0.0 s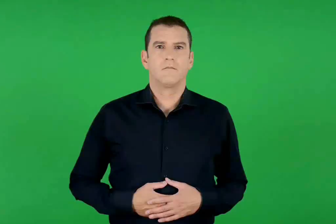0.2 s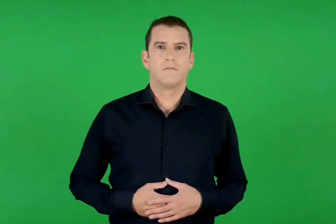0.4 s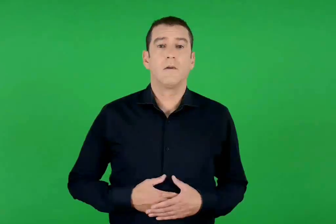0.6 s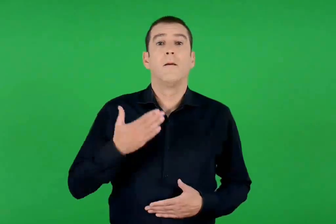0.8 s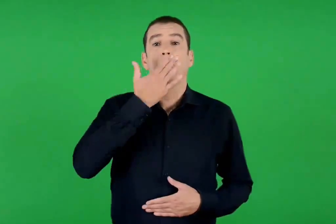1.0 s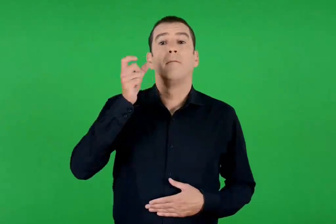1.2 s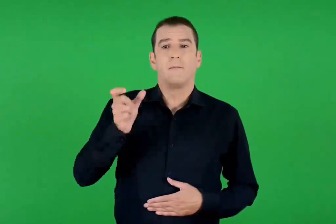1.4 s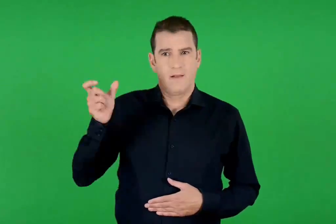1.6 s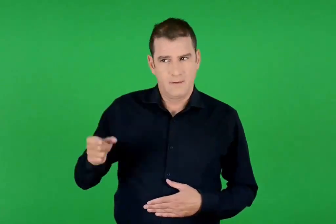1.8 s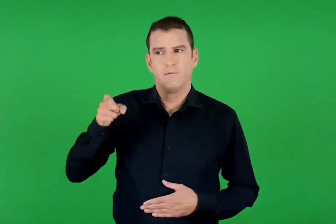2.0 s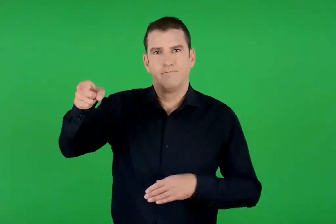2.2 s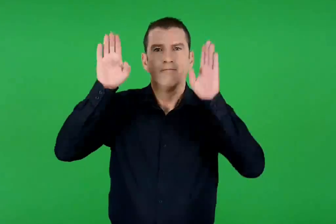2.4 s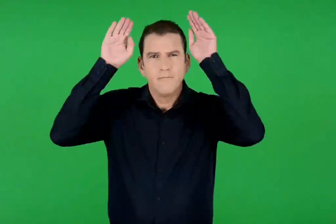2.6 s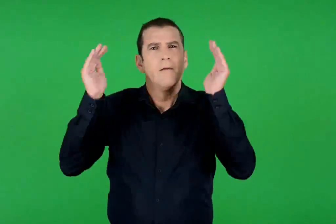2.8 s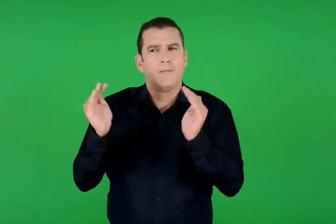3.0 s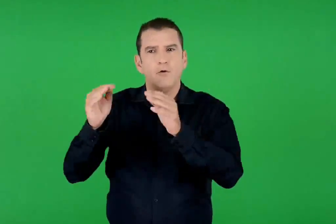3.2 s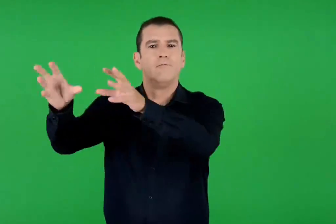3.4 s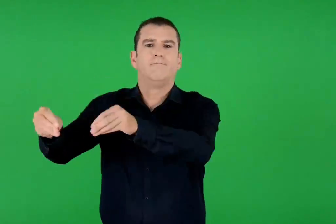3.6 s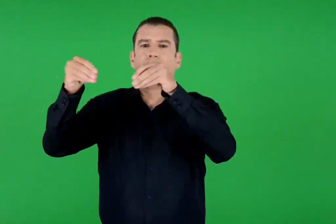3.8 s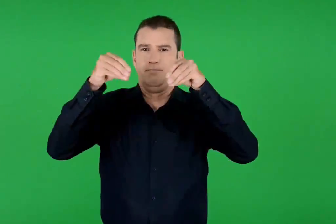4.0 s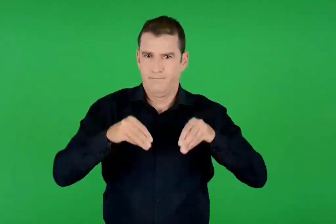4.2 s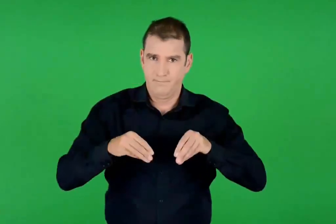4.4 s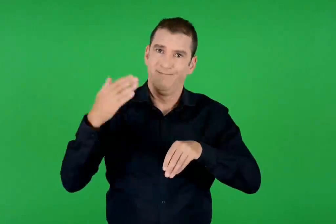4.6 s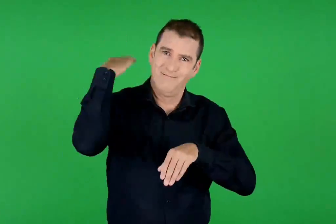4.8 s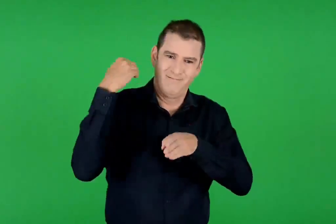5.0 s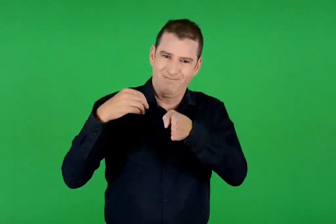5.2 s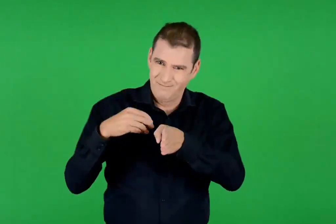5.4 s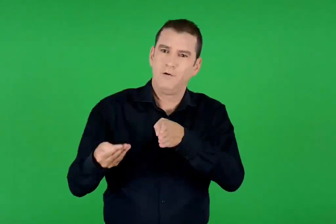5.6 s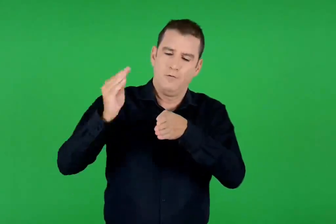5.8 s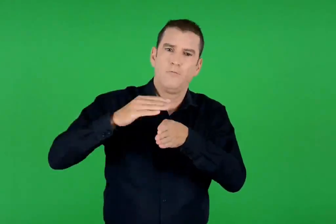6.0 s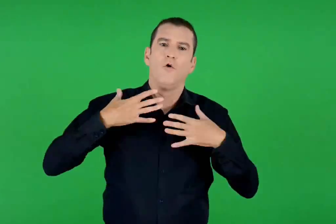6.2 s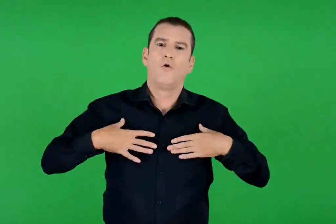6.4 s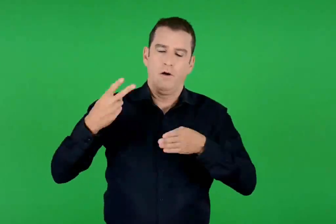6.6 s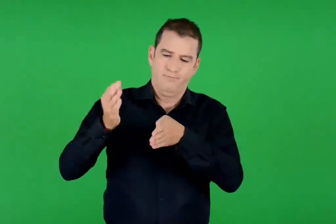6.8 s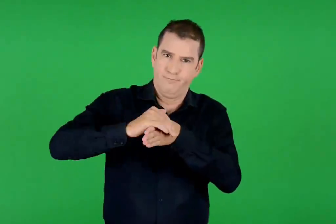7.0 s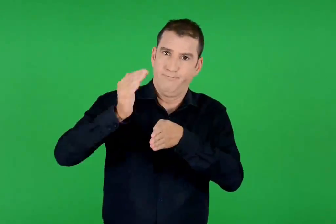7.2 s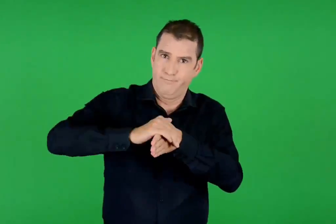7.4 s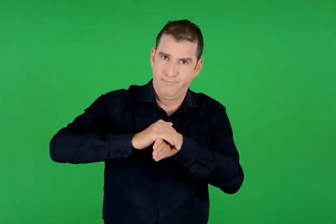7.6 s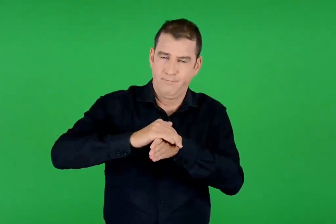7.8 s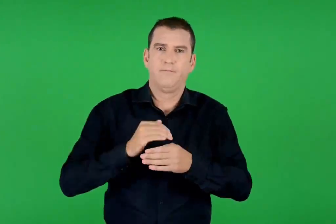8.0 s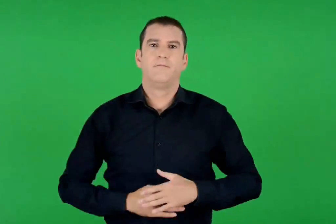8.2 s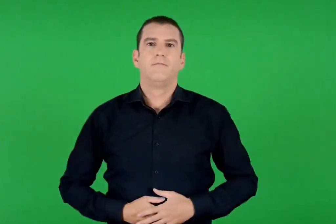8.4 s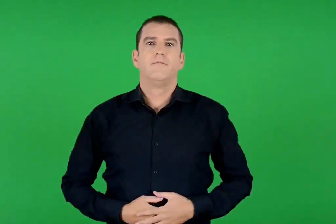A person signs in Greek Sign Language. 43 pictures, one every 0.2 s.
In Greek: οι μαθητές έφεραν το πουλάρι κι έστρωσαν τη ράχη του με τα ρούχα τους
